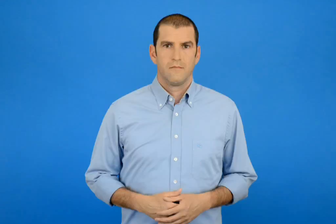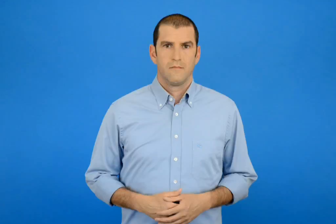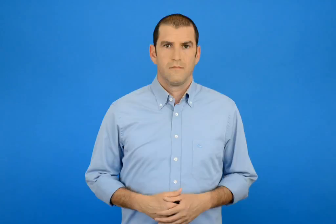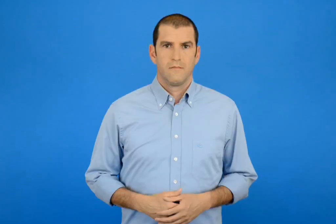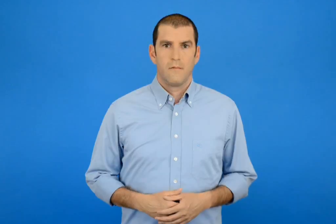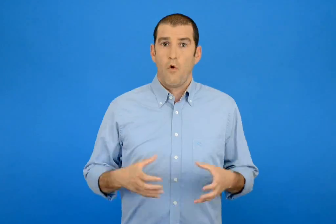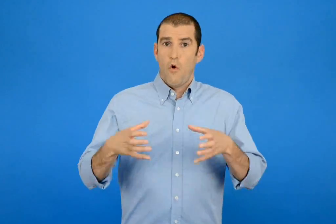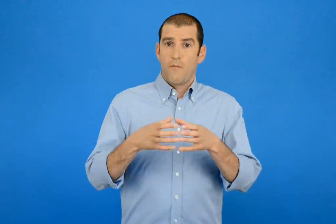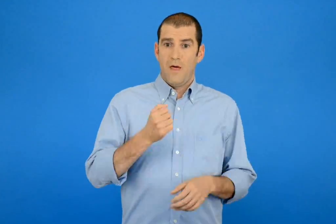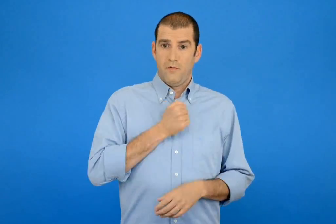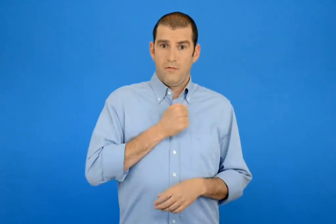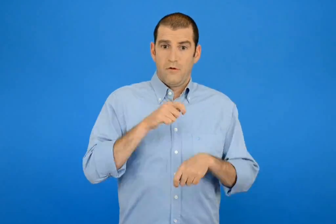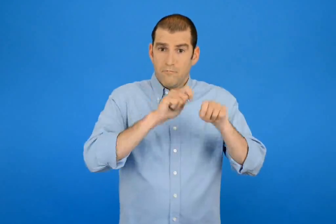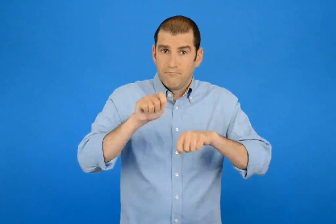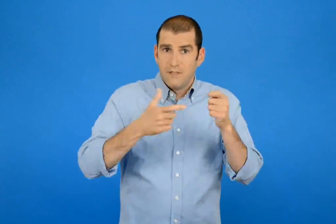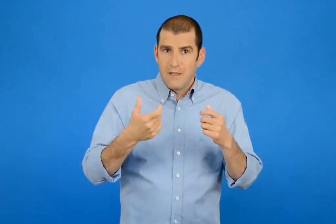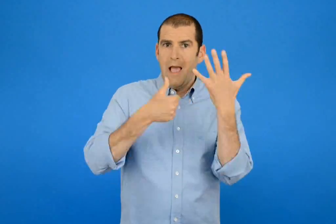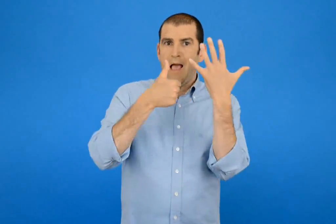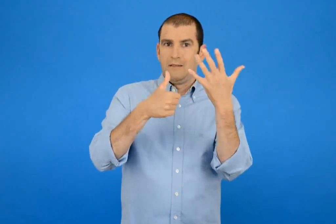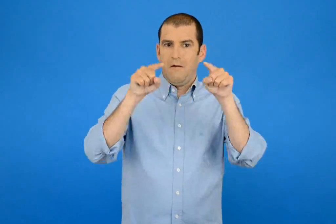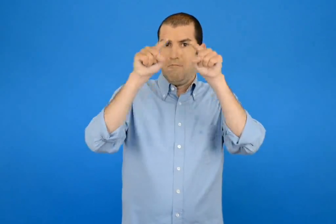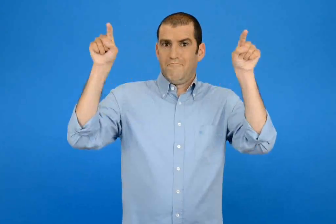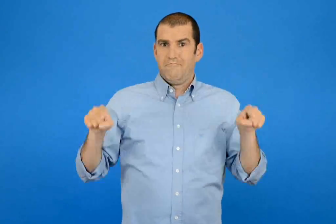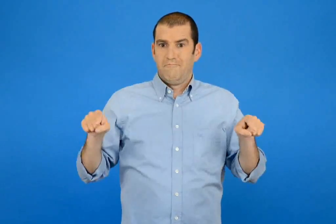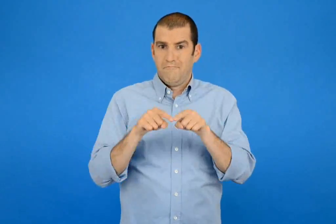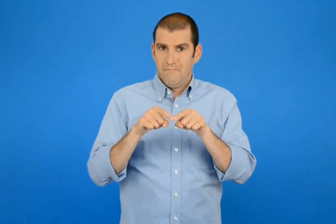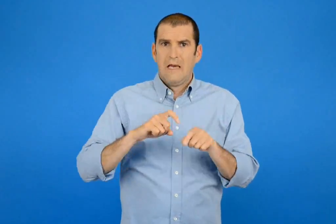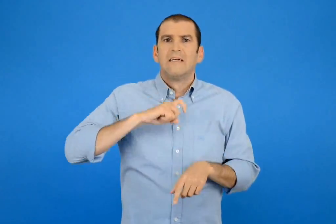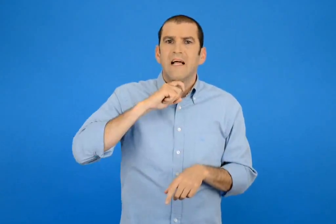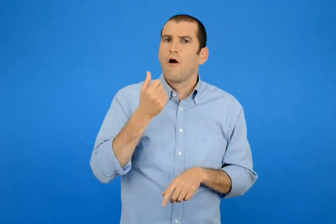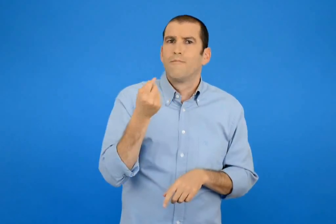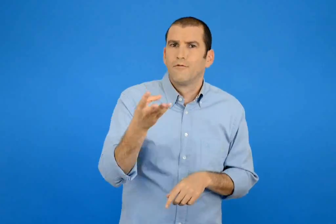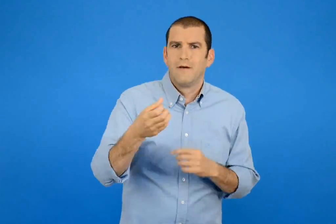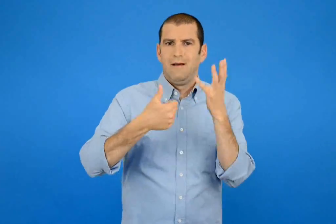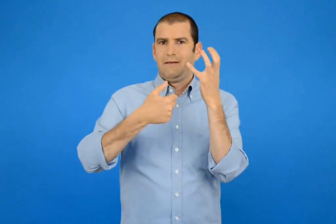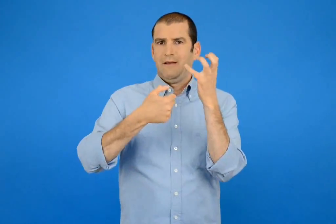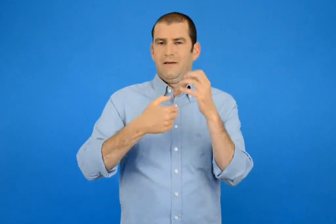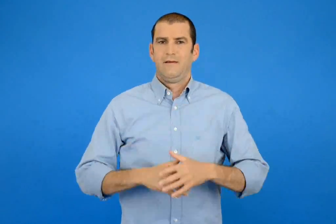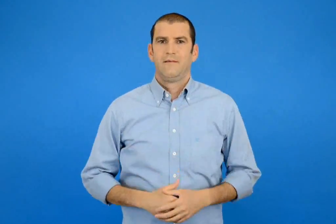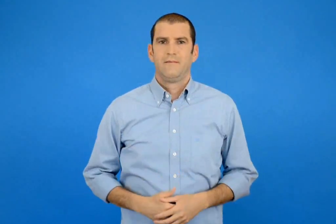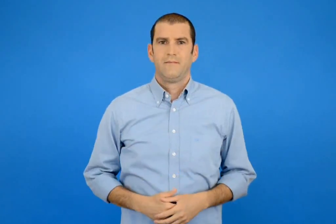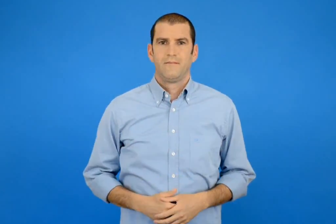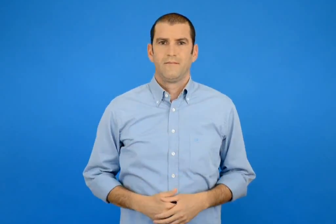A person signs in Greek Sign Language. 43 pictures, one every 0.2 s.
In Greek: η δική μου ομάδα έφτιαξε 6 παραλληλόγραμμα και χρησιμοποίησε 60 ξυλάκια
